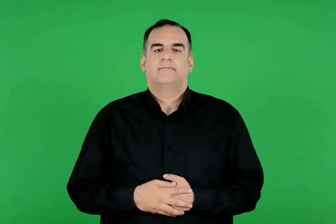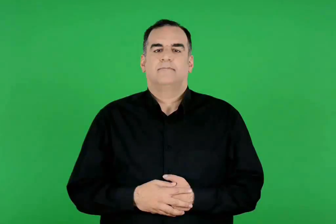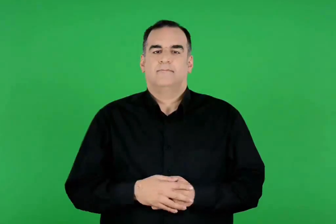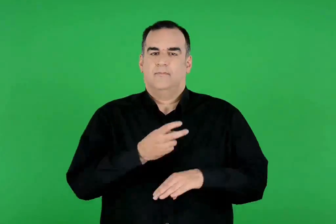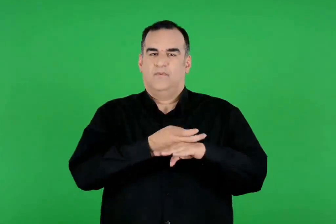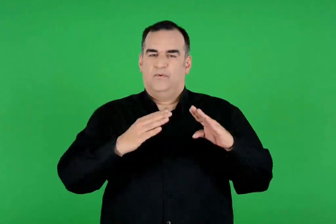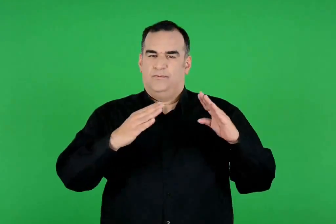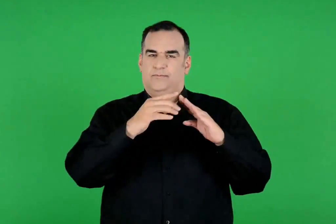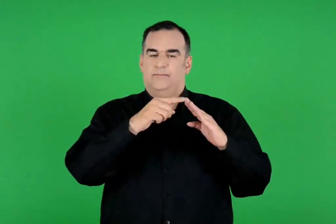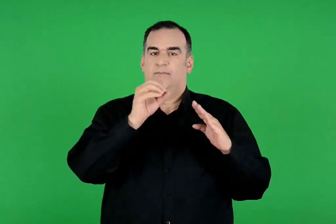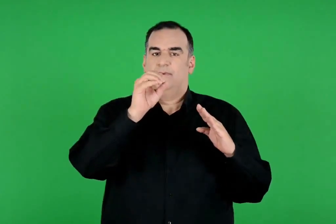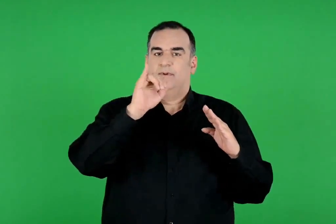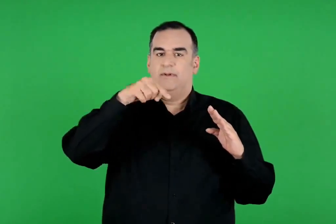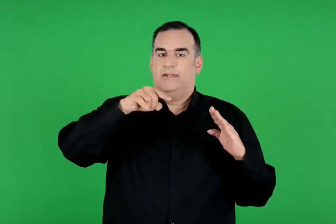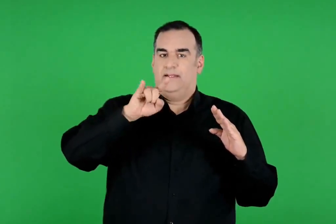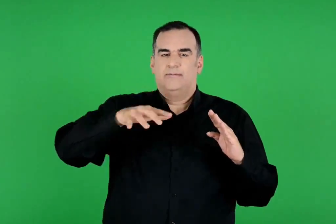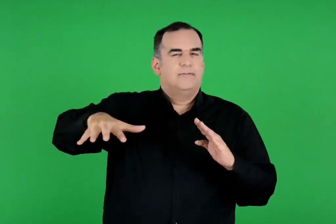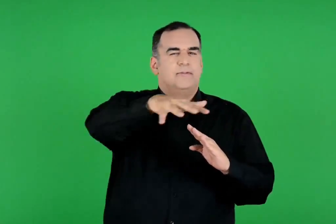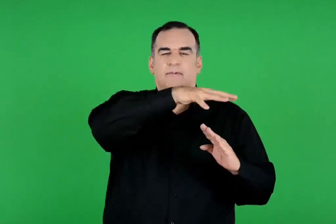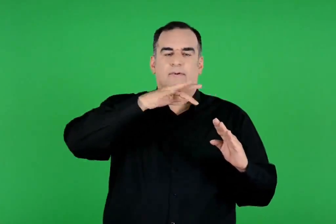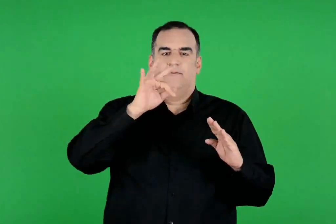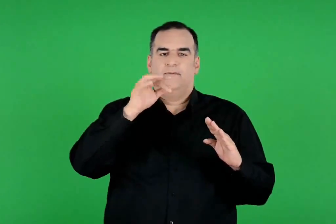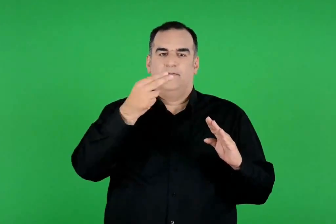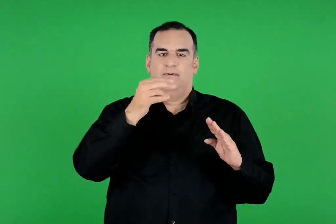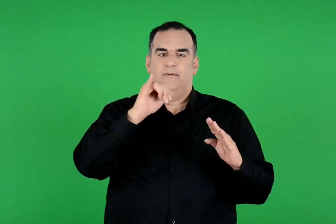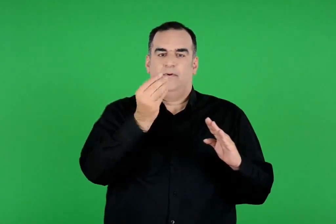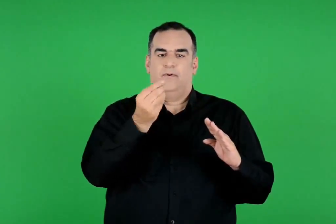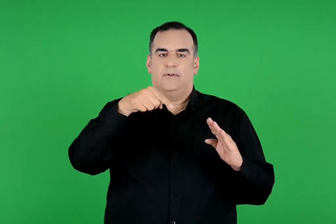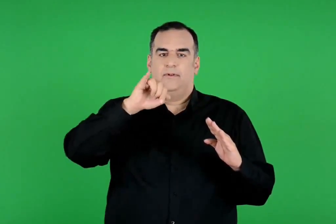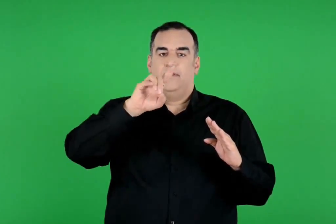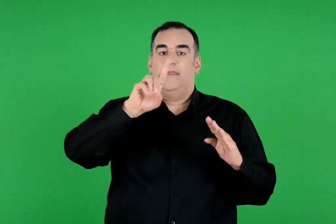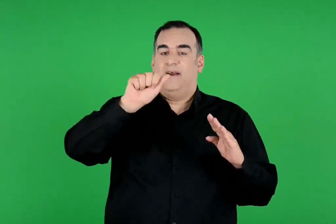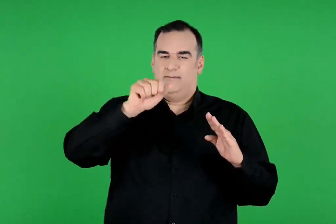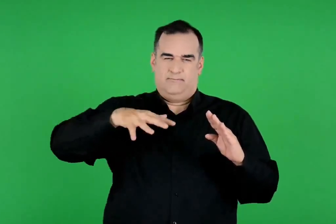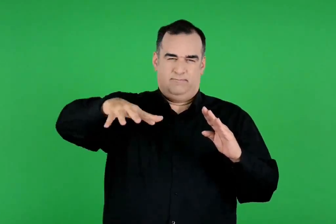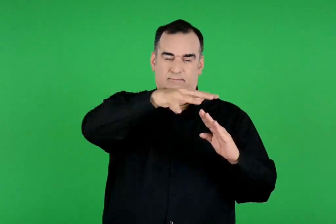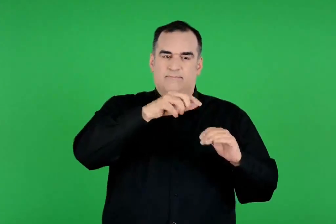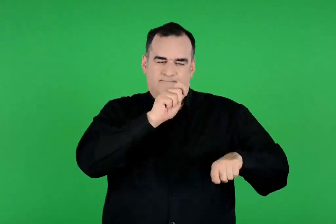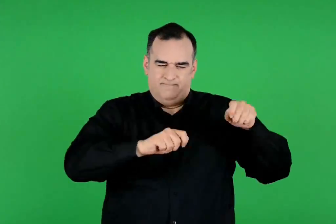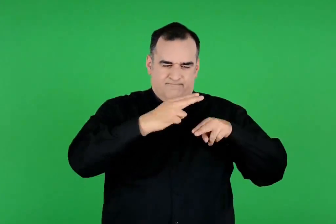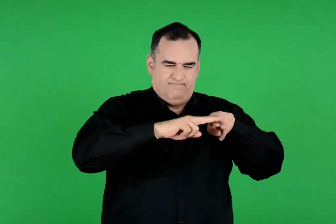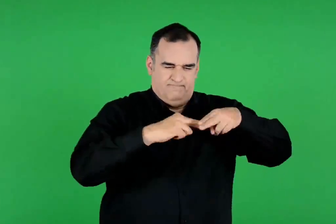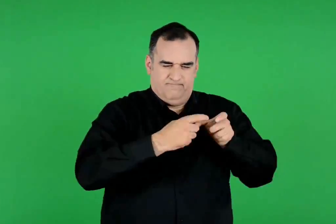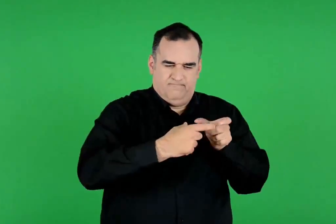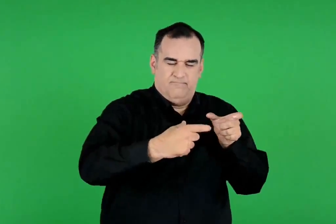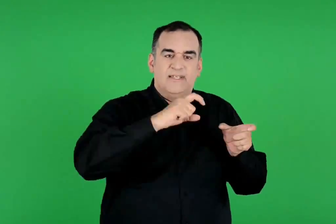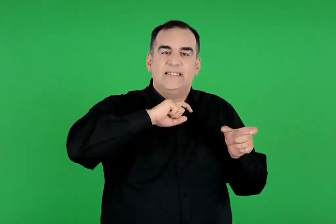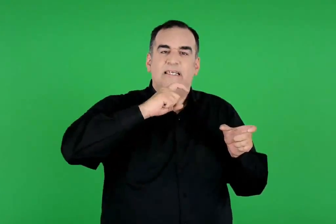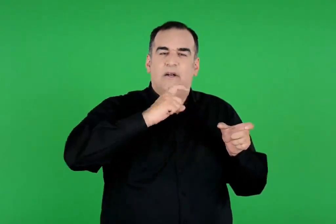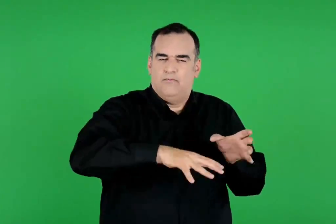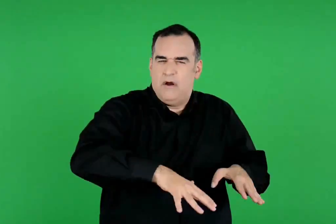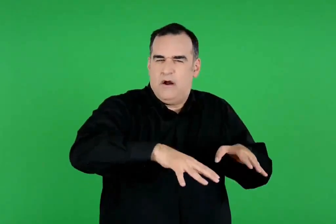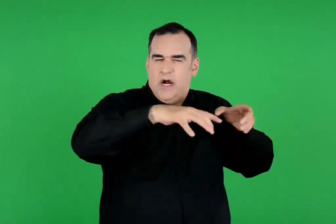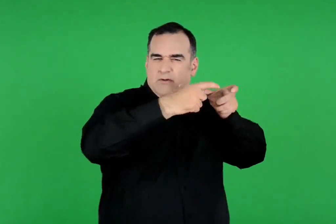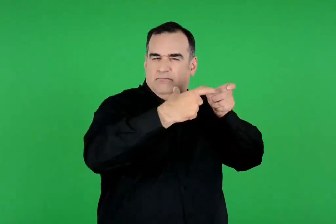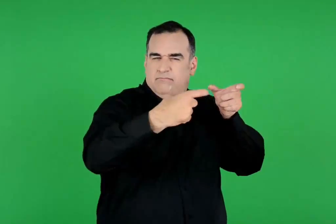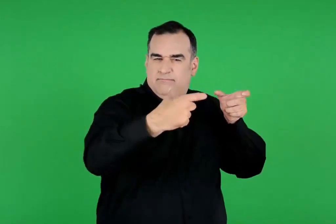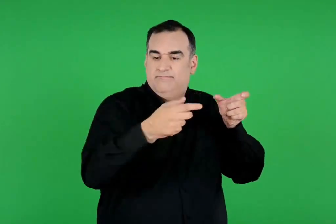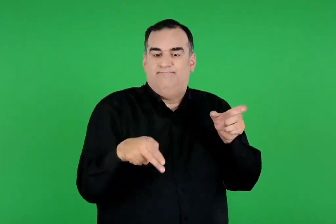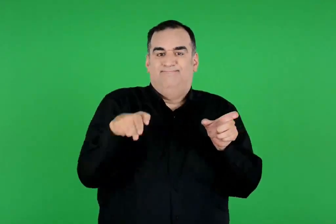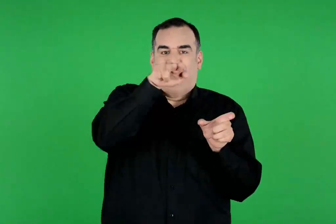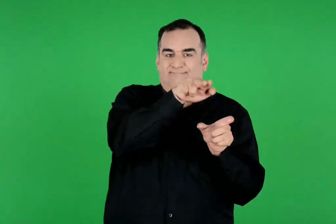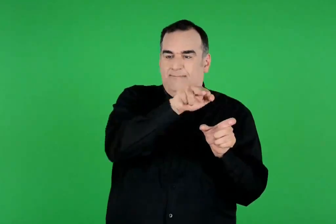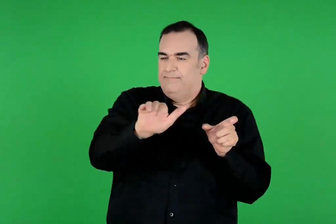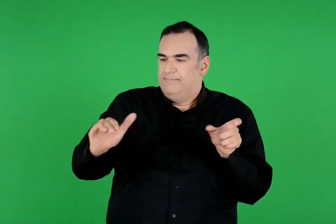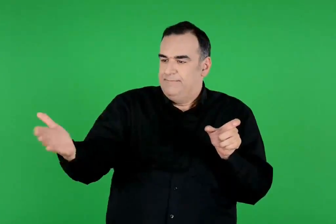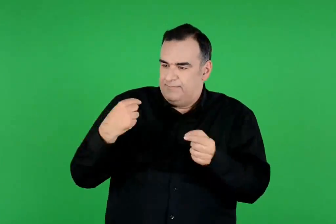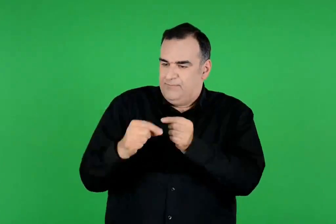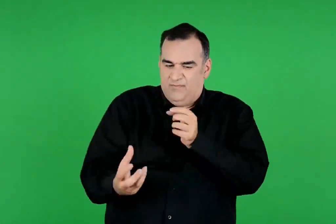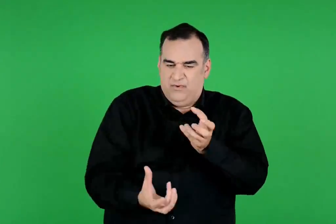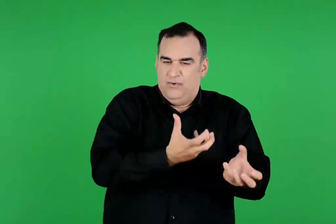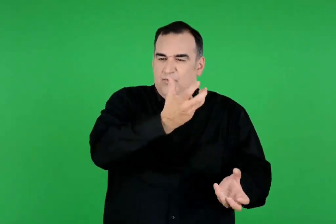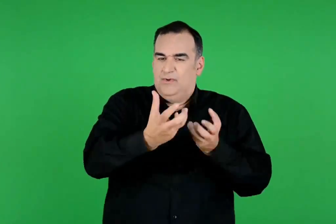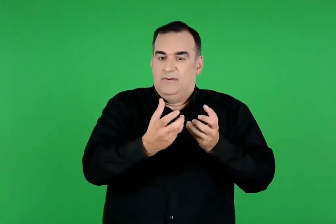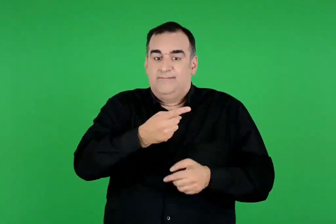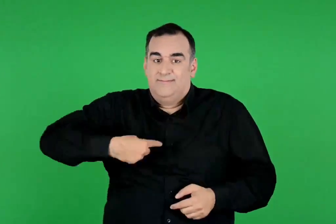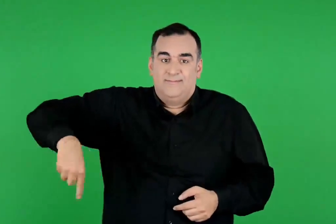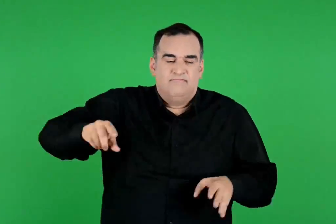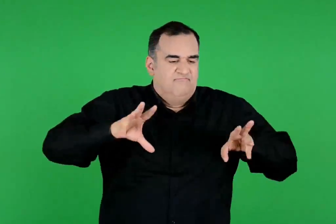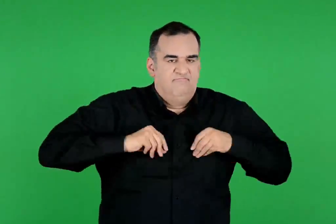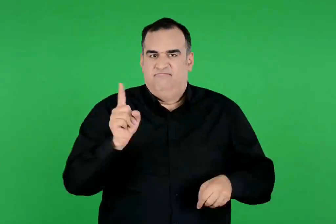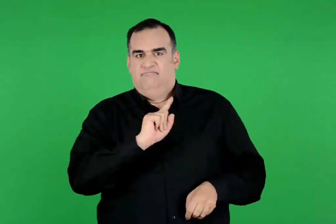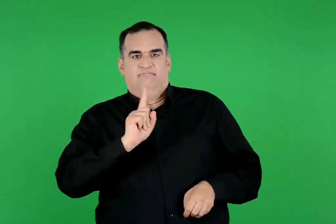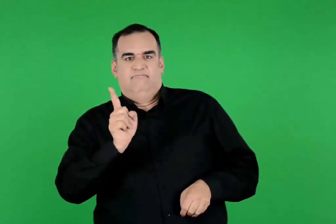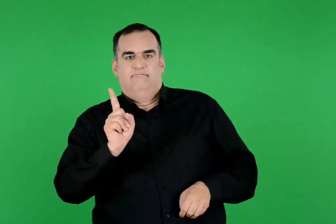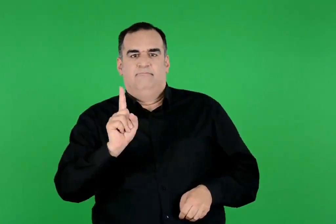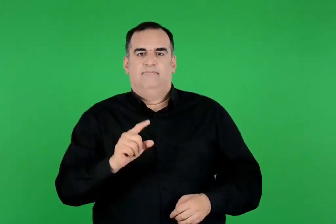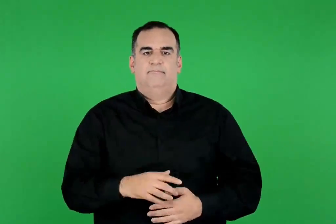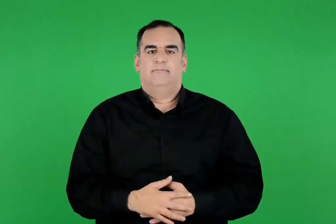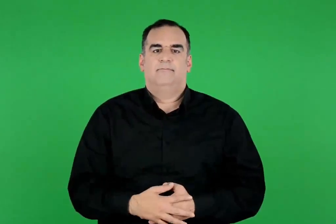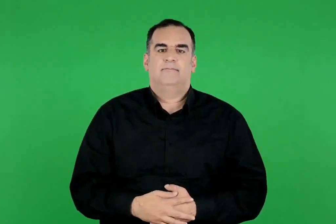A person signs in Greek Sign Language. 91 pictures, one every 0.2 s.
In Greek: ανέβηκε στο βουνό οίτη της φθιώτιδας , έφτιαξε έναν σωρό από ξύλα , ξάπλωσε πάνω του και ζήτησε να ανάψουν τη φωτιά. κανείς δε δέχτηκε να το κάνει αυτό
